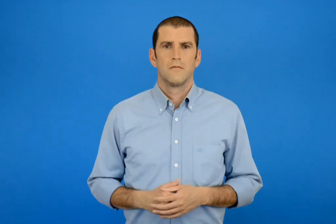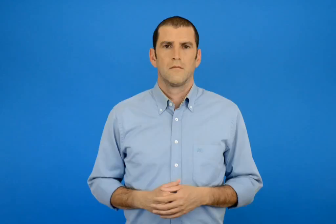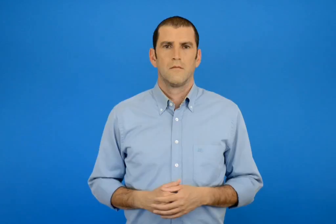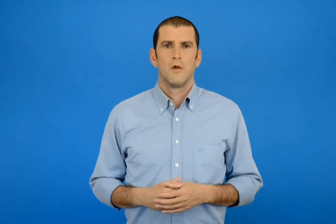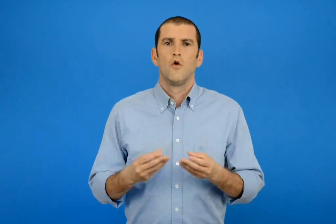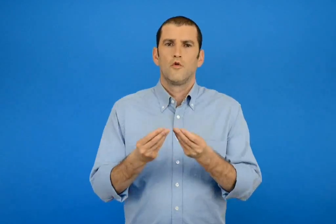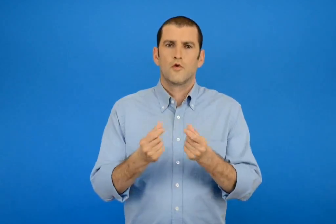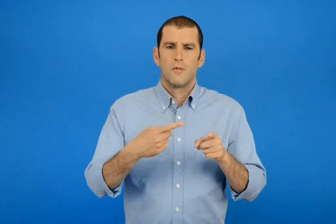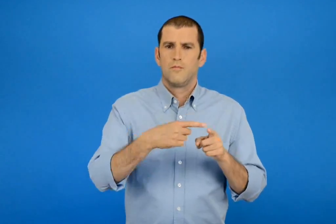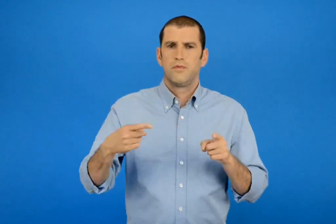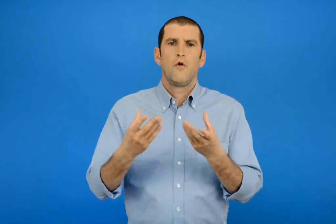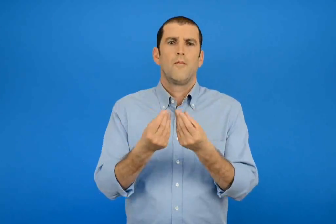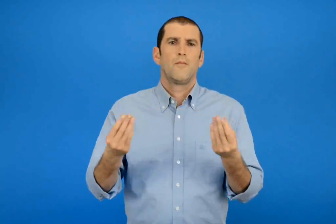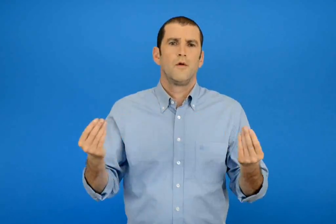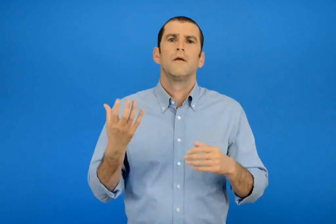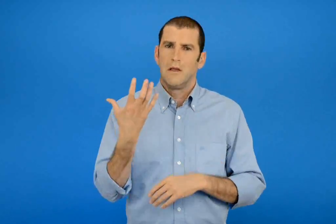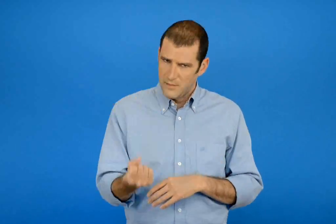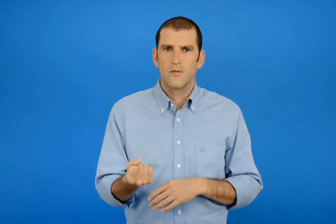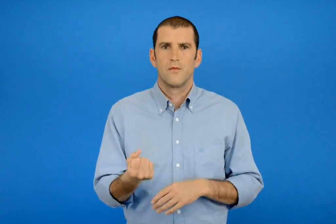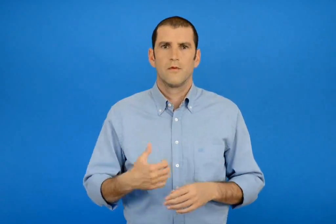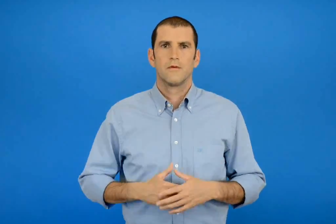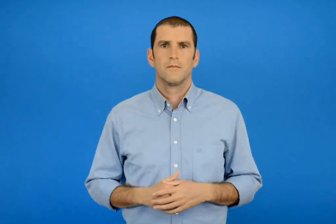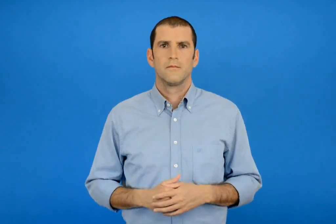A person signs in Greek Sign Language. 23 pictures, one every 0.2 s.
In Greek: υπάρχουν πολλοί τρόποι
